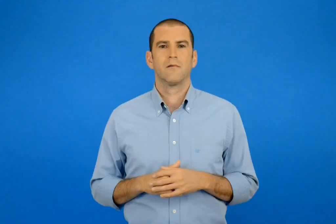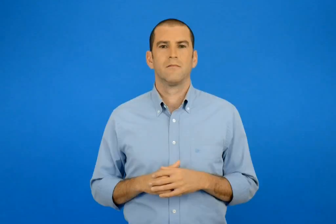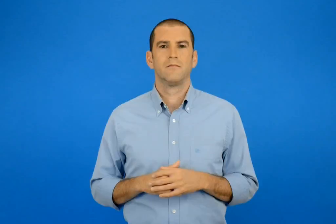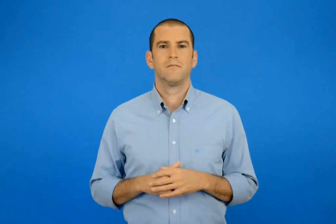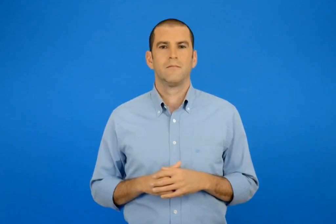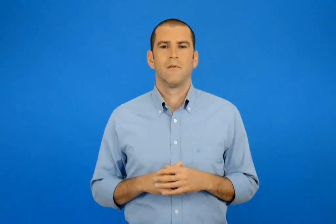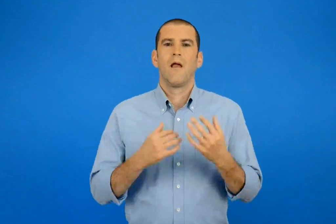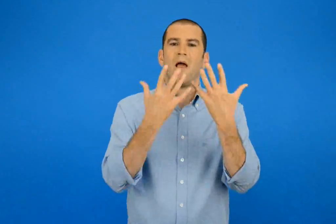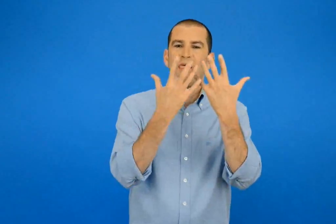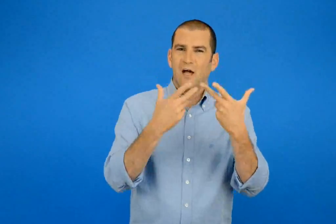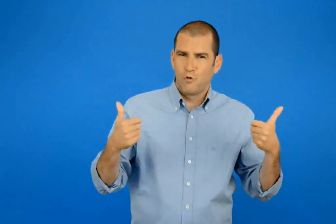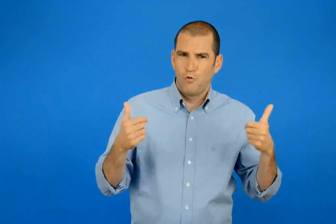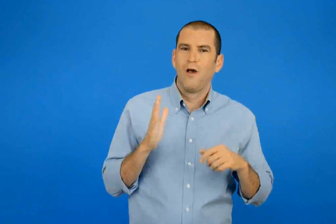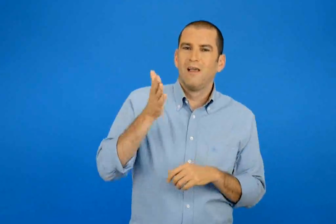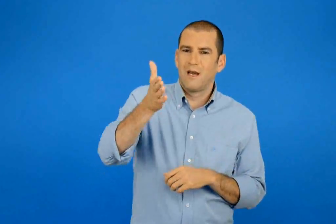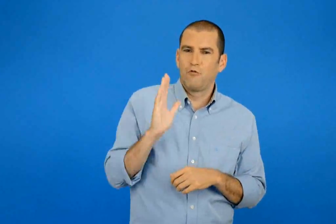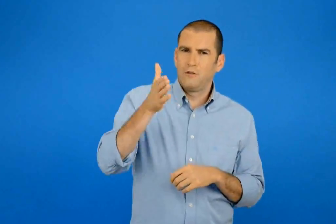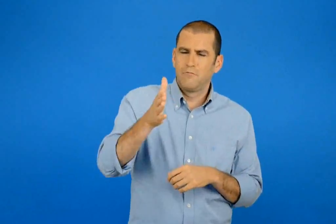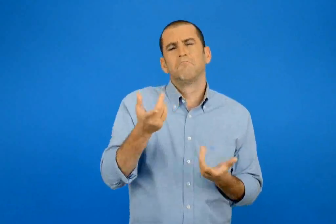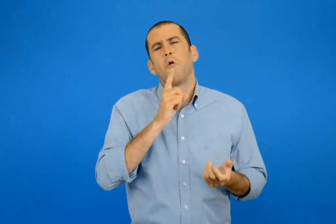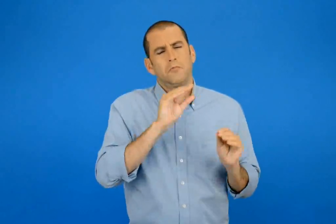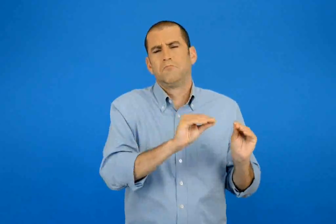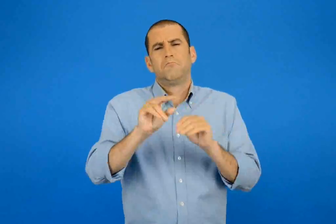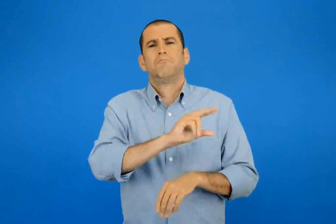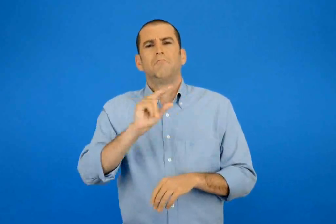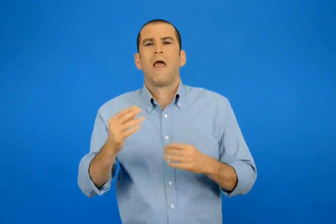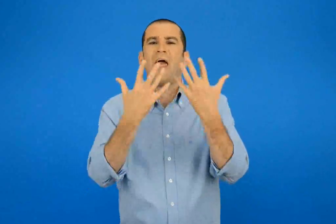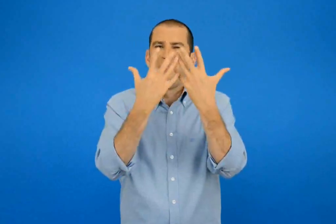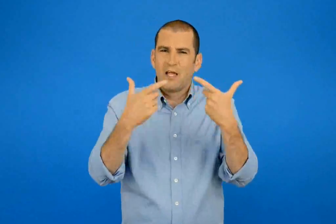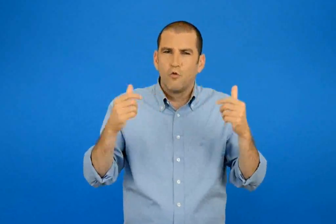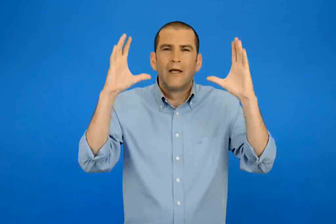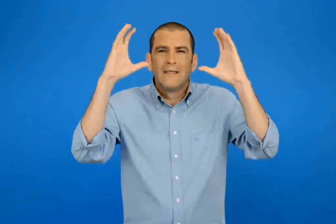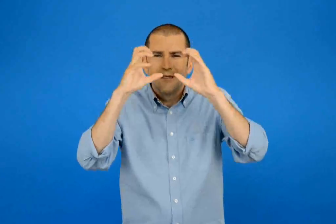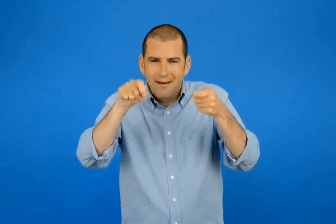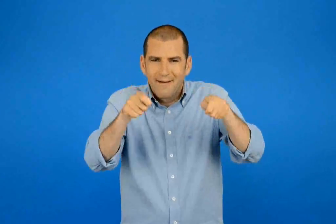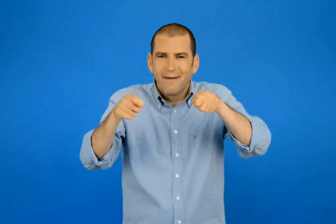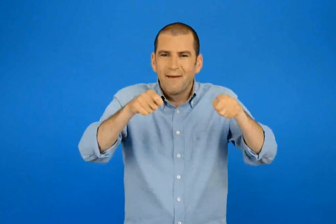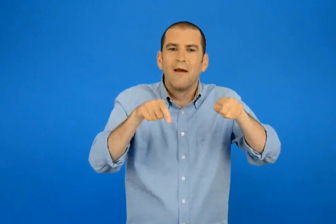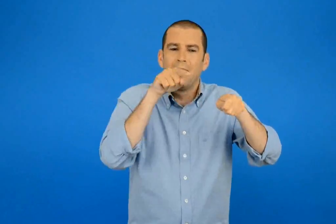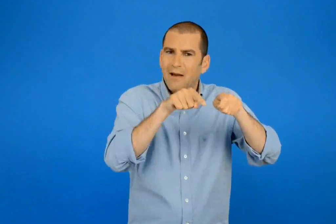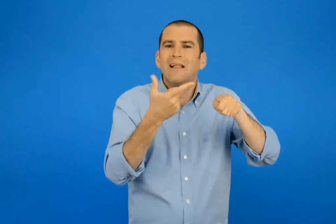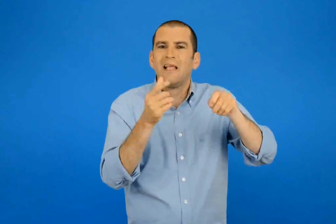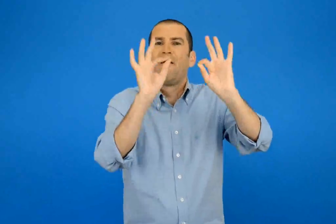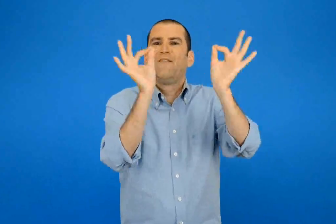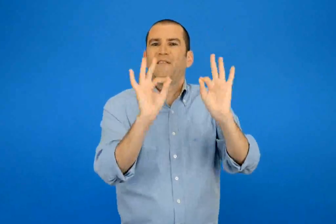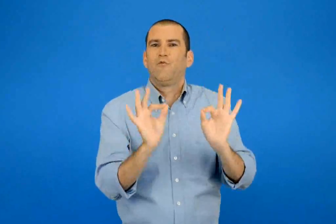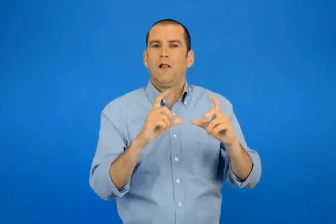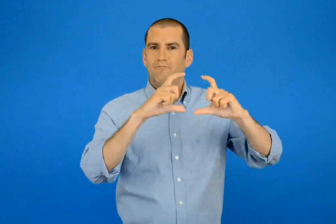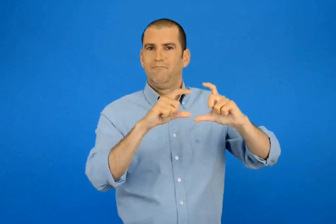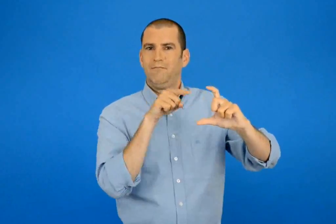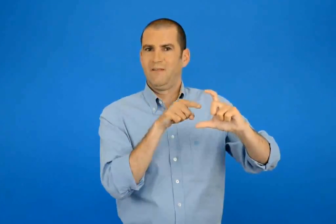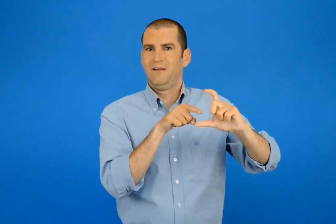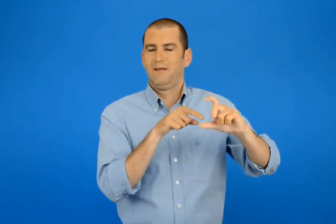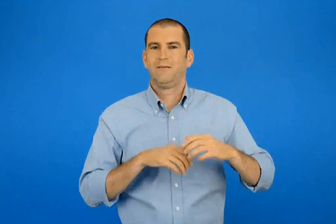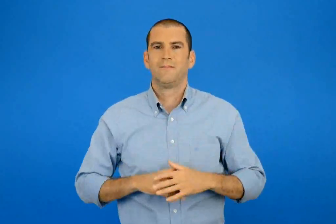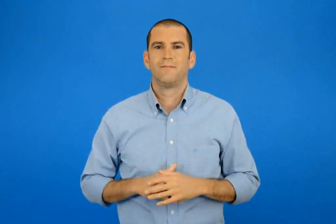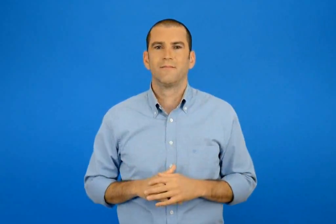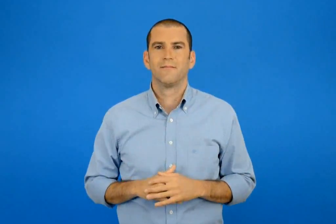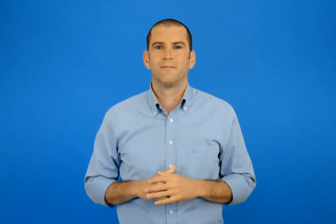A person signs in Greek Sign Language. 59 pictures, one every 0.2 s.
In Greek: αυτό είναι μια φιγούρα του καραγκιόζη η όπως το λεμέ του θέατρου σκιών
